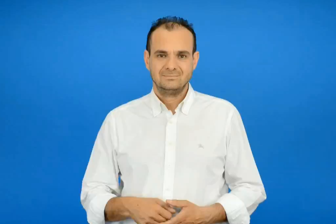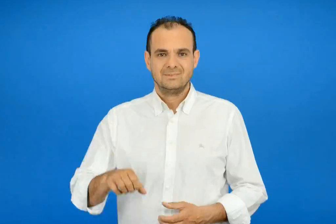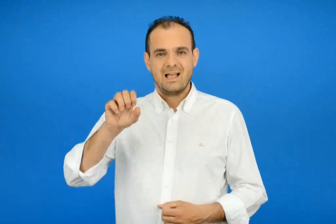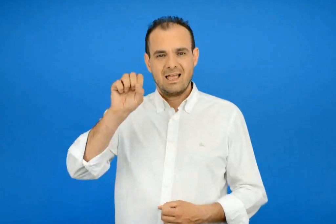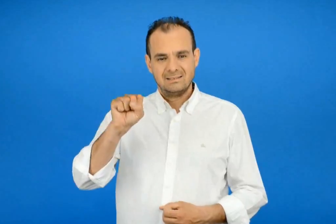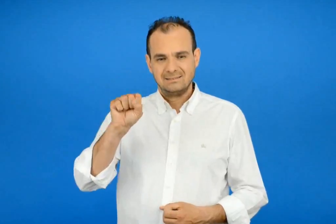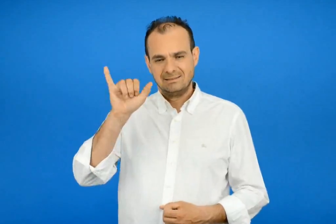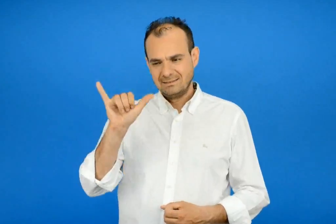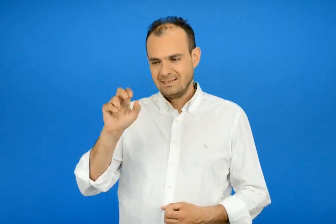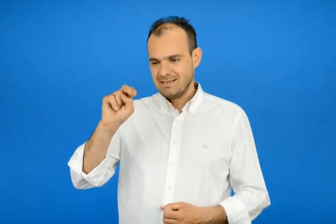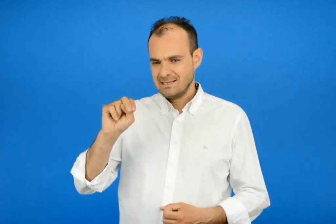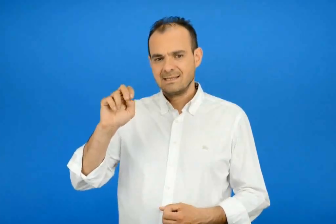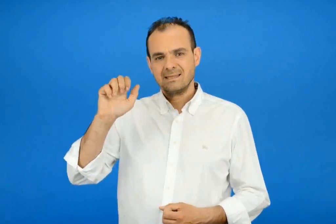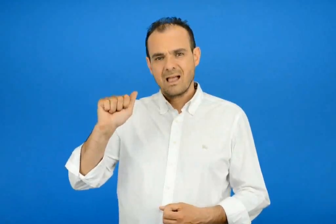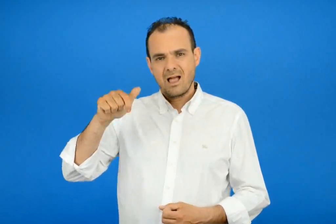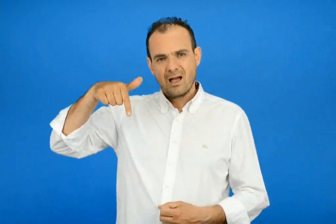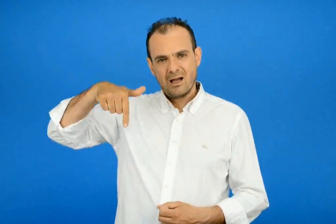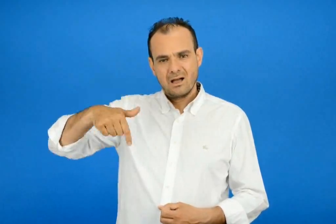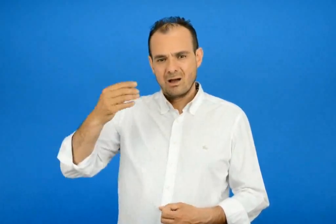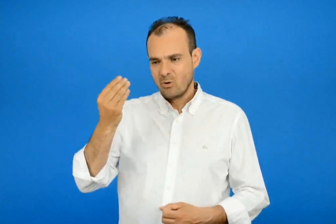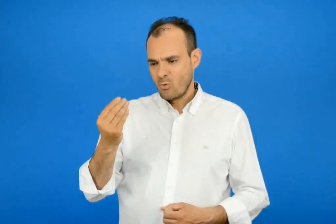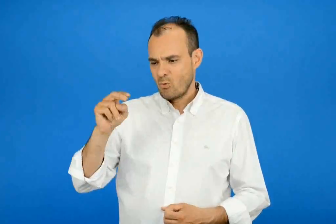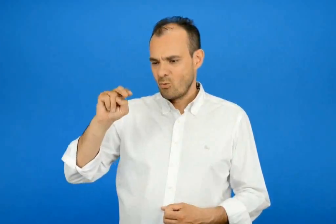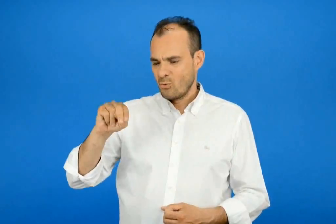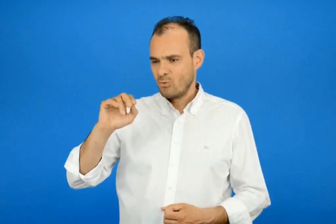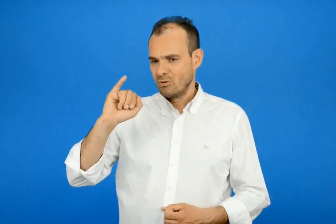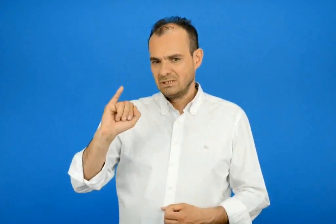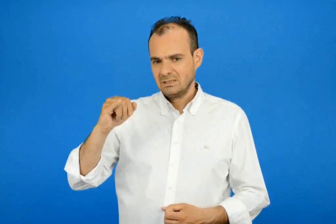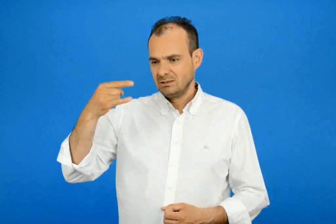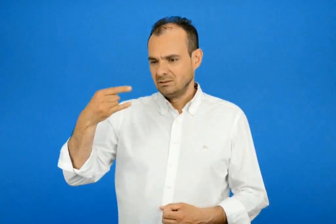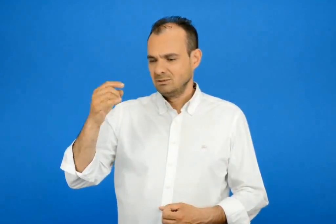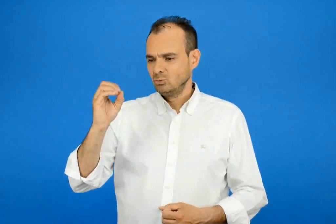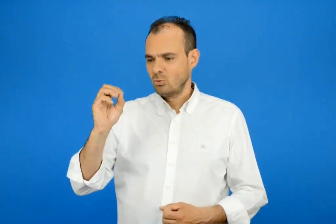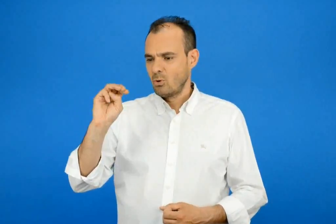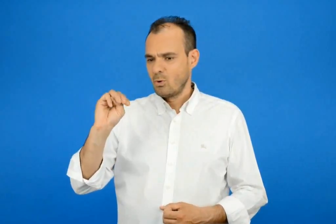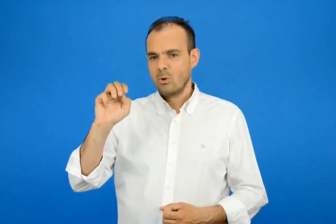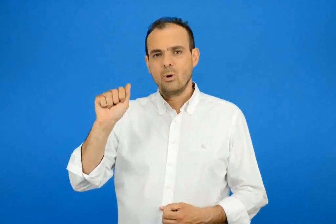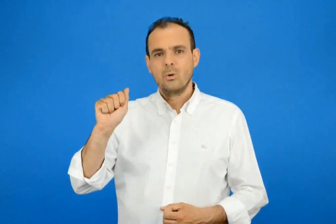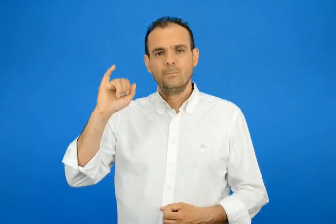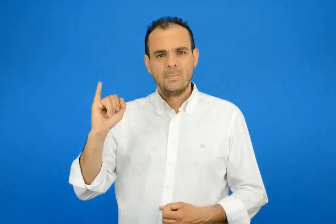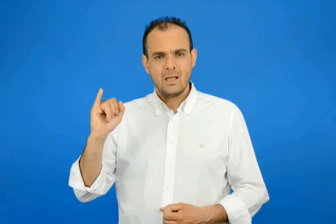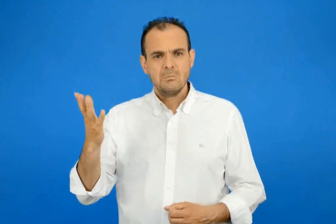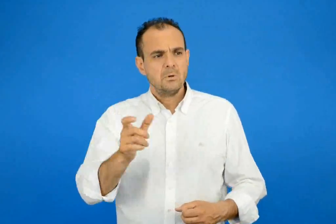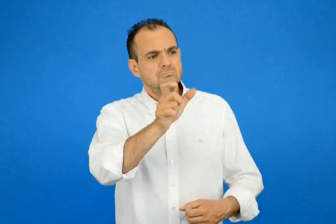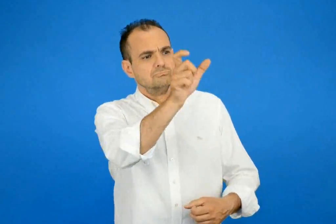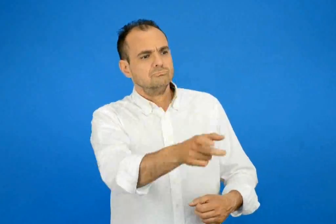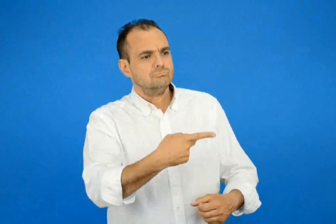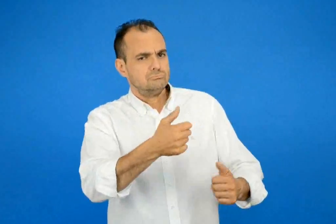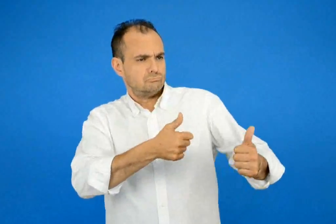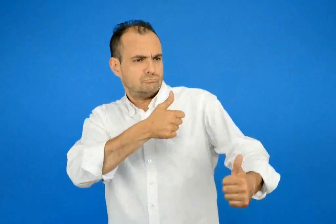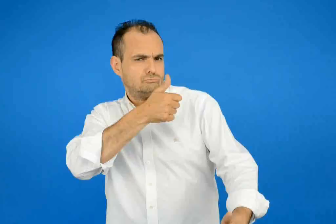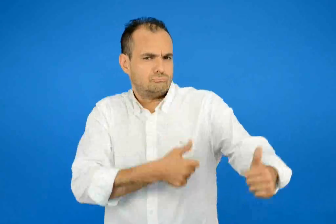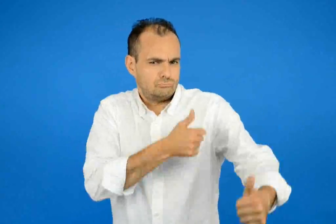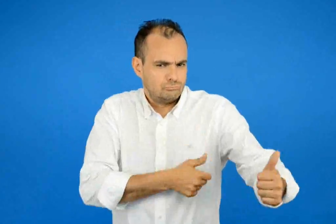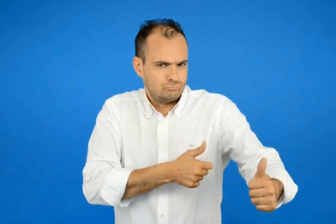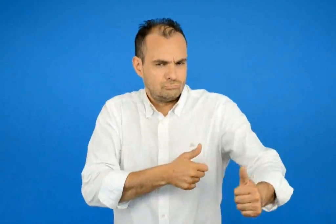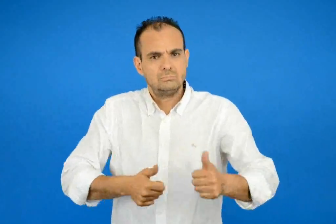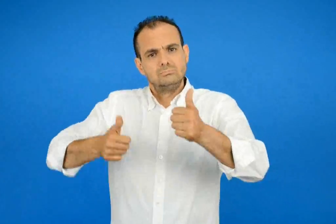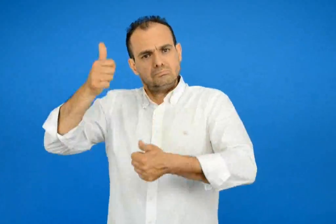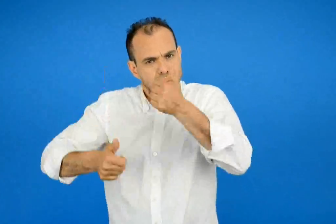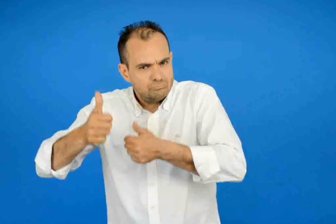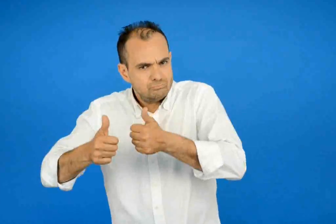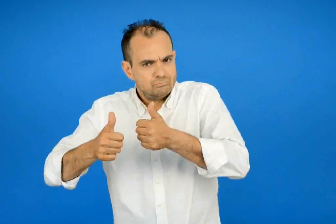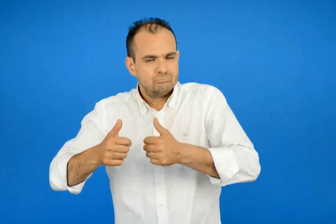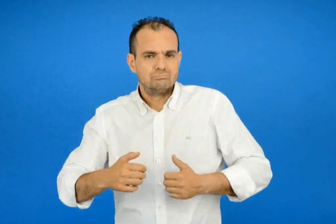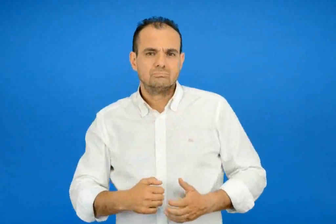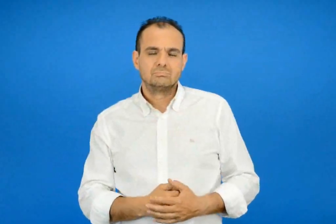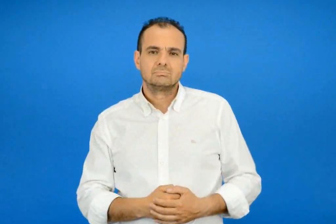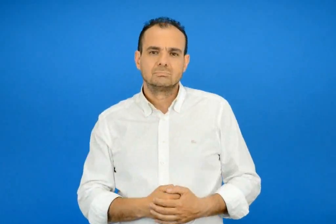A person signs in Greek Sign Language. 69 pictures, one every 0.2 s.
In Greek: συναγωνίζομαι αγωνίζομαι μαζί με κάποιον παραβγαίνω
